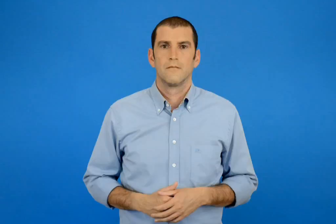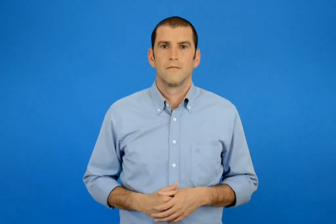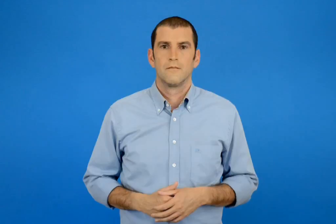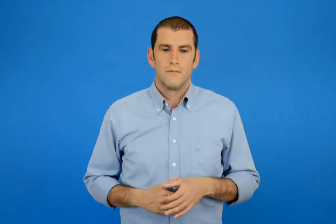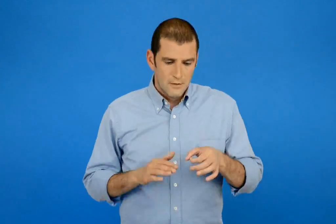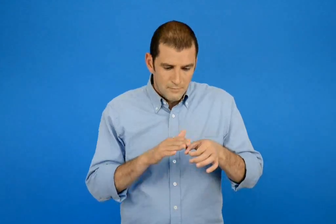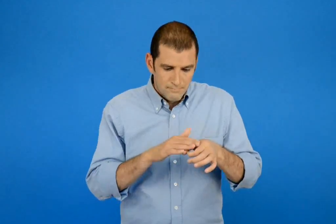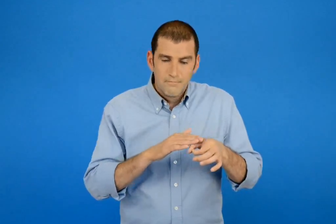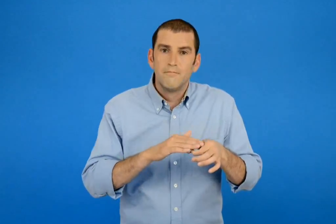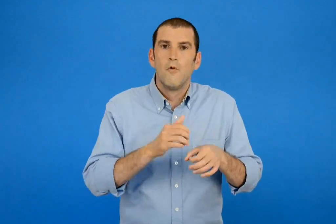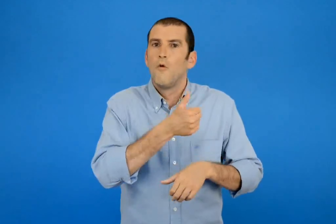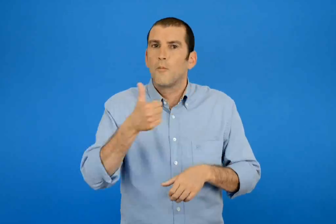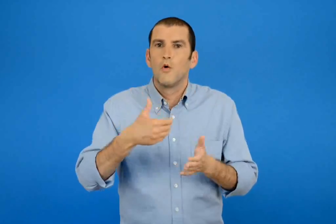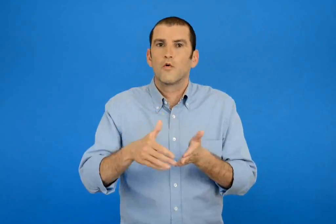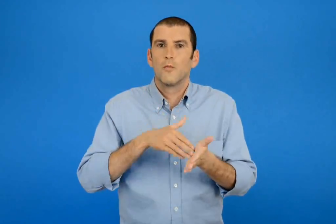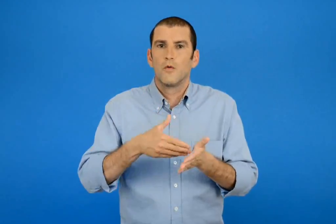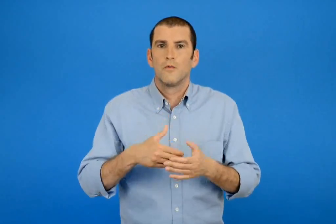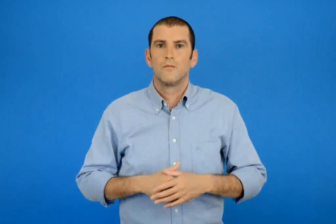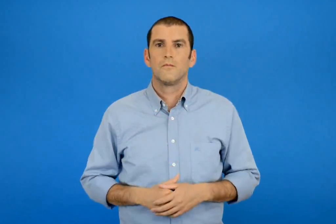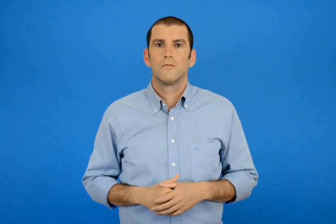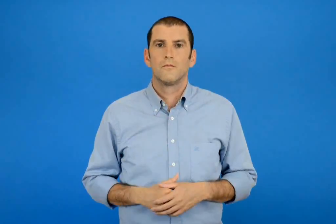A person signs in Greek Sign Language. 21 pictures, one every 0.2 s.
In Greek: τα μονόχρωμα
